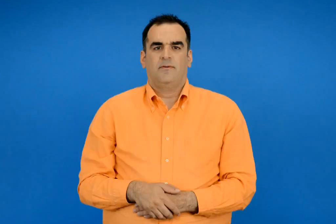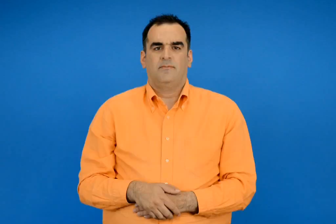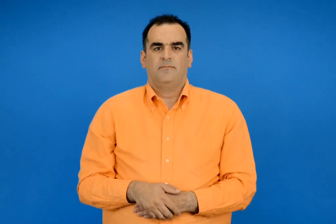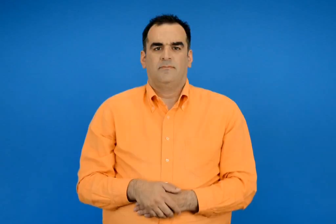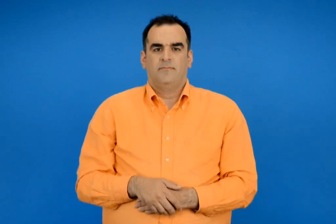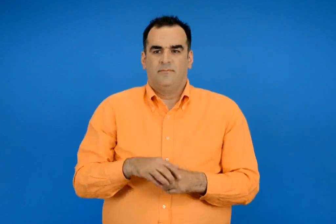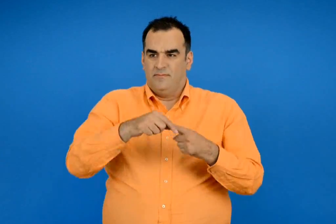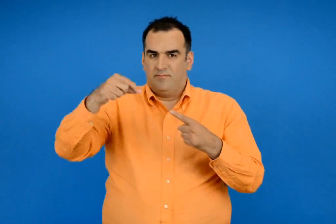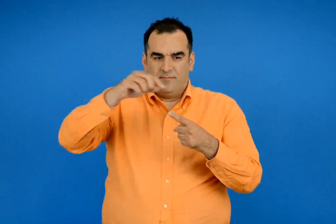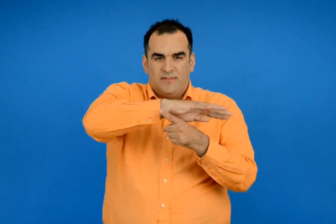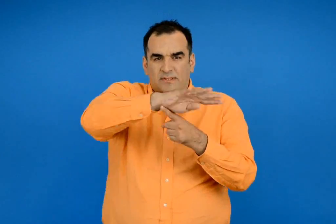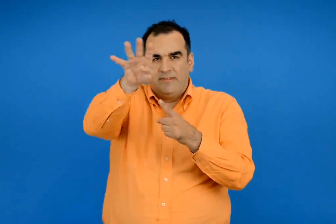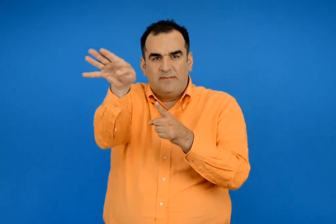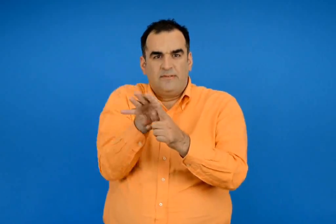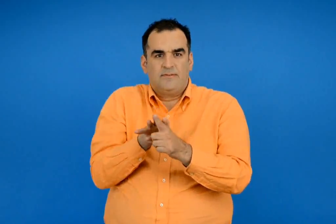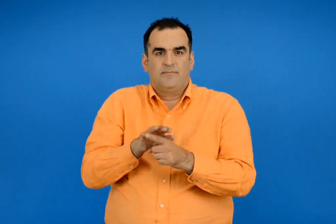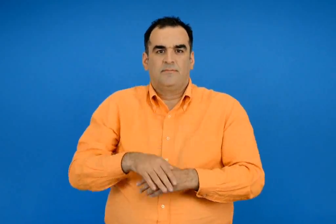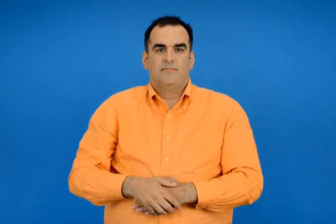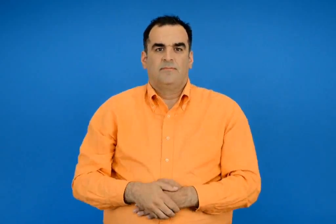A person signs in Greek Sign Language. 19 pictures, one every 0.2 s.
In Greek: φτέρη
